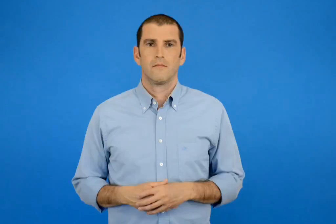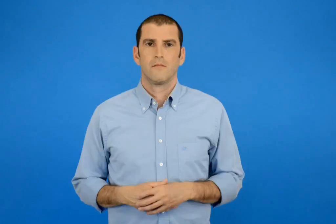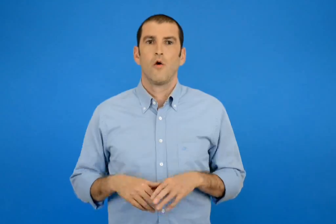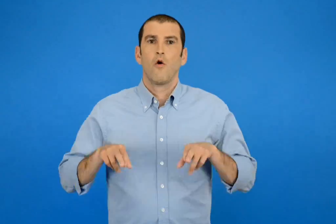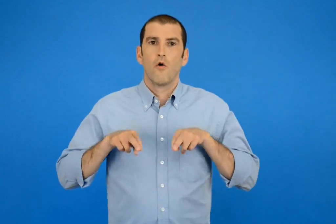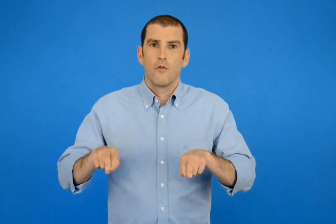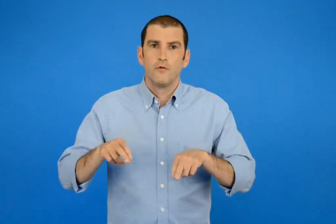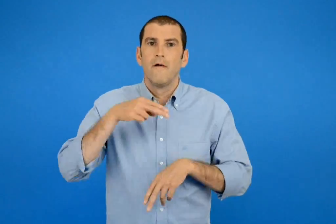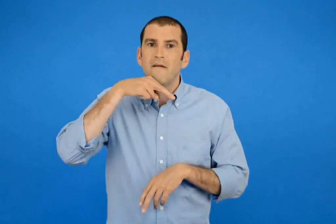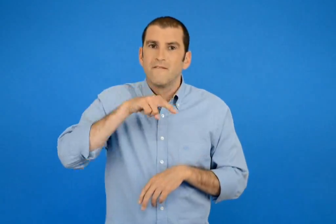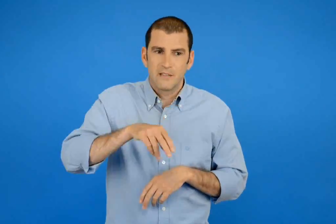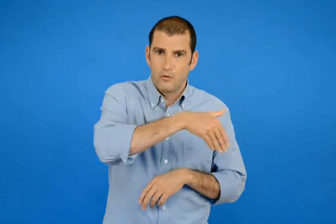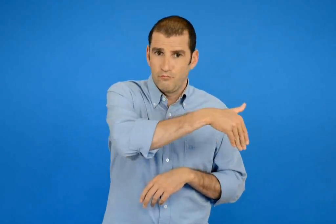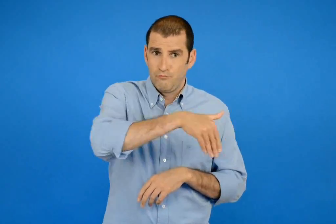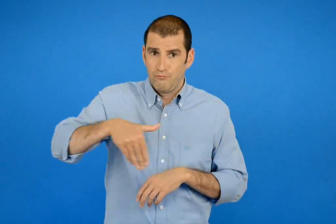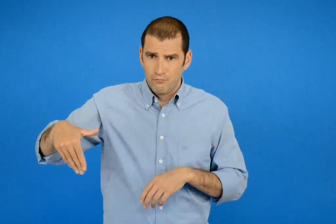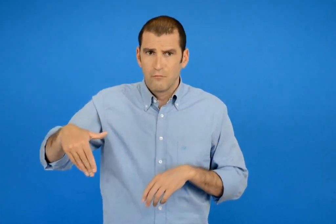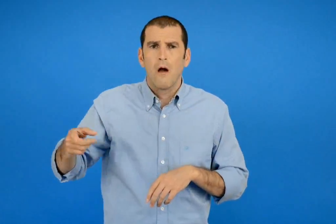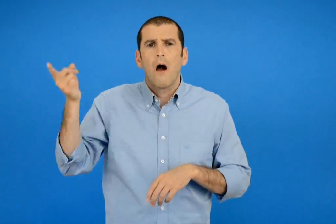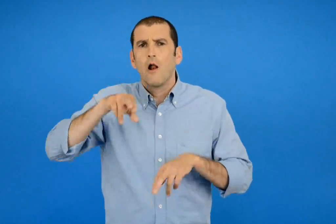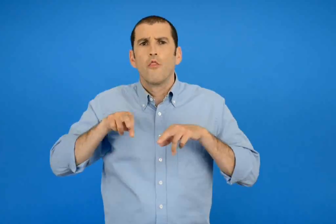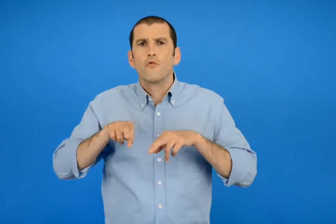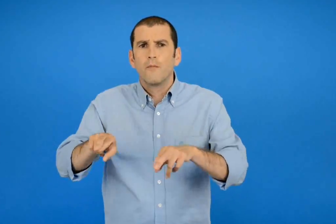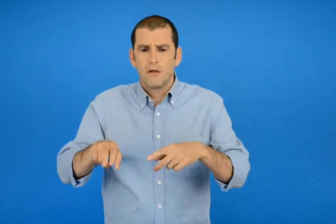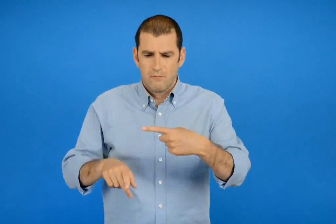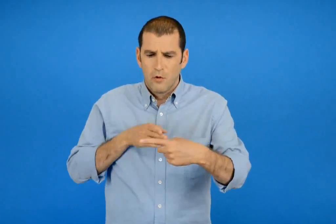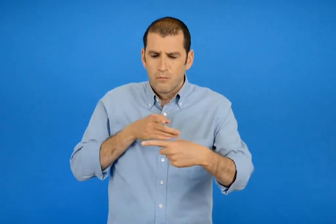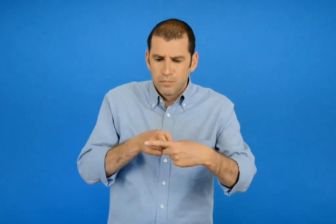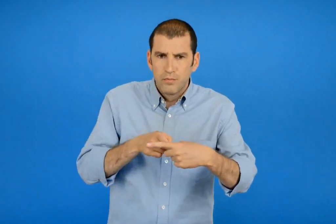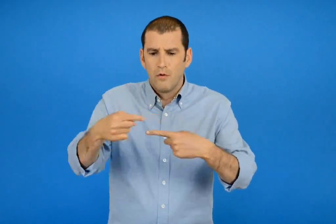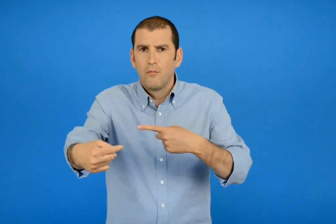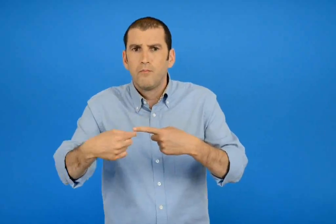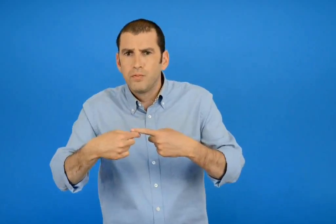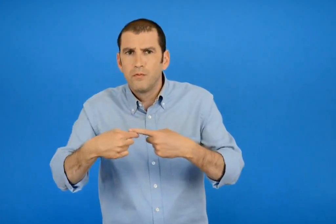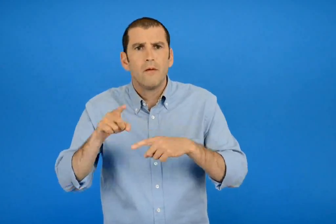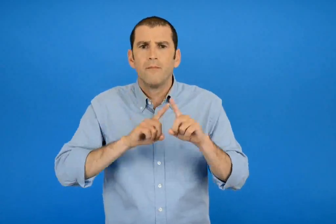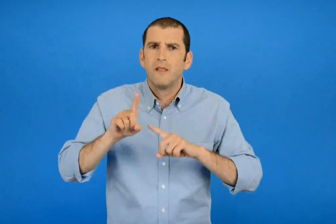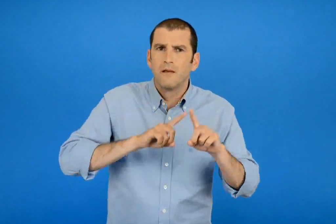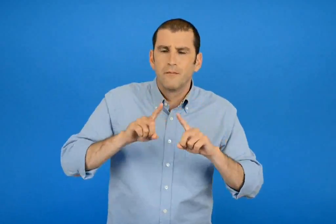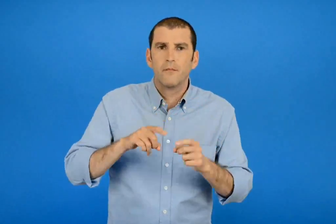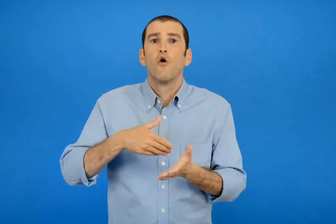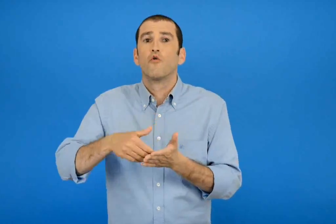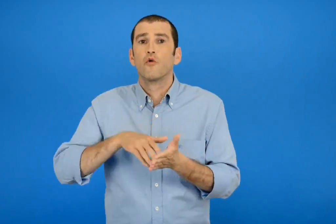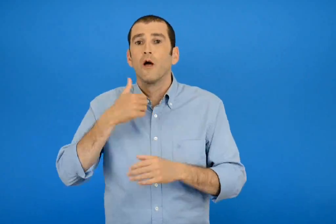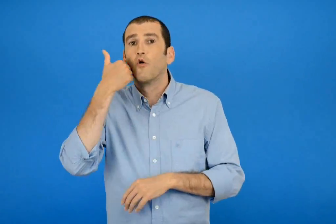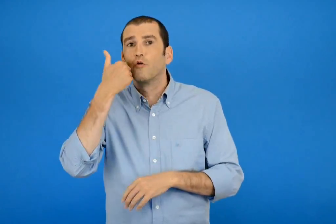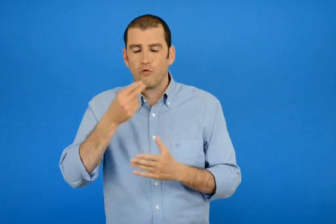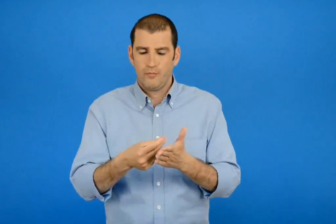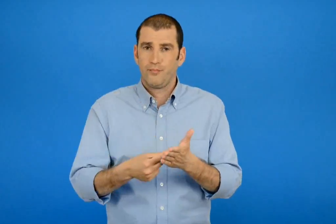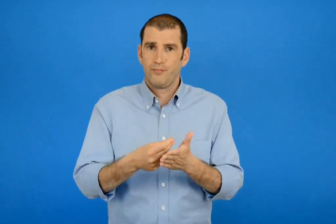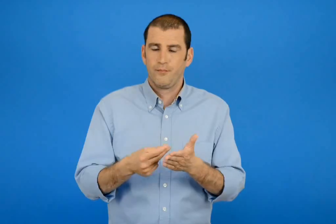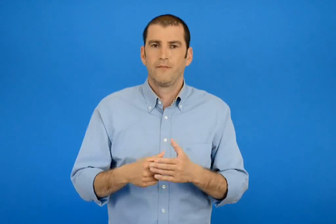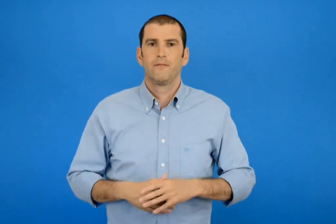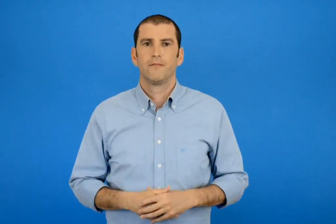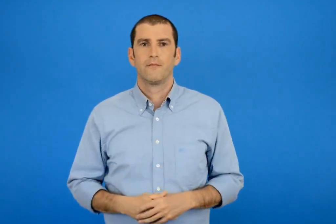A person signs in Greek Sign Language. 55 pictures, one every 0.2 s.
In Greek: ποιές οδοί συναντούν την οδό βενιζέλου ; τις χρωματίζω κόκκινες
